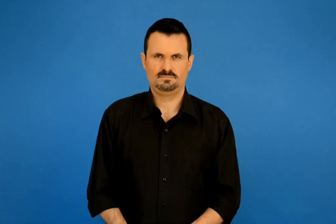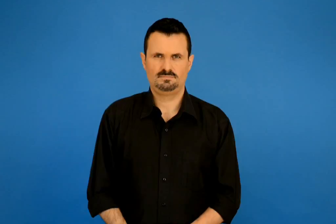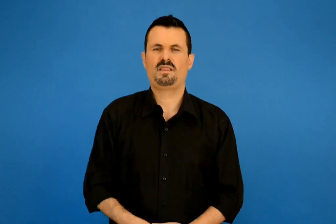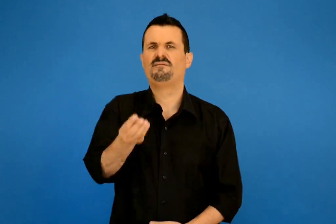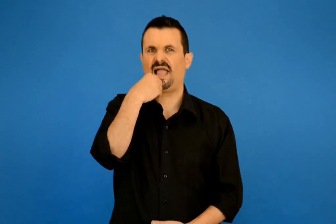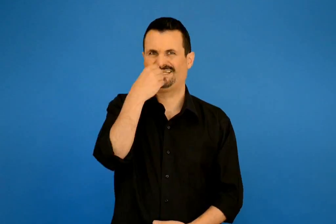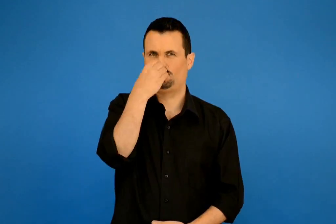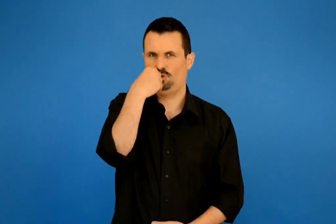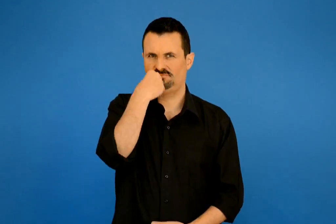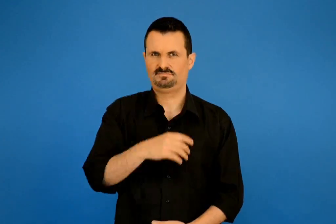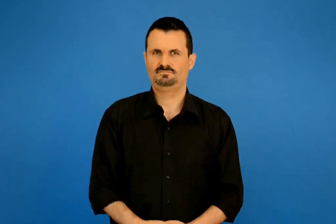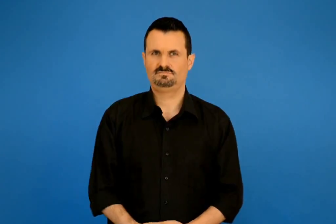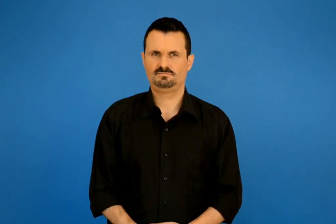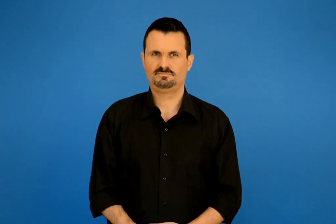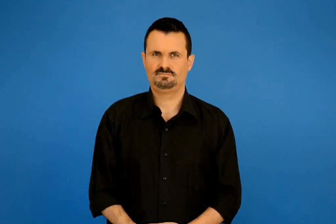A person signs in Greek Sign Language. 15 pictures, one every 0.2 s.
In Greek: φαγητό
